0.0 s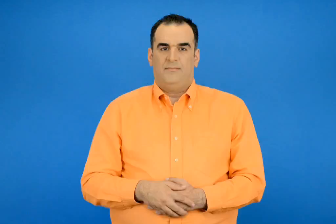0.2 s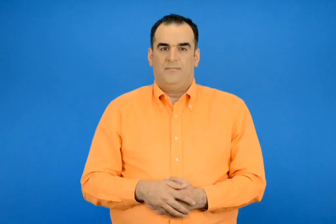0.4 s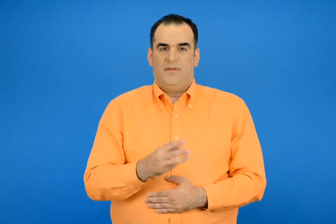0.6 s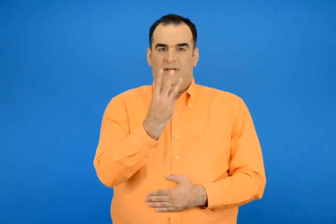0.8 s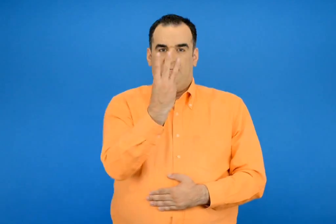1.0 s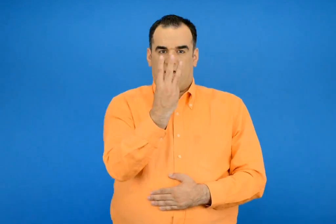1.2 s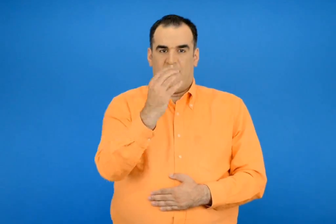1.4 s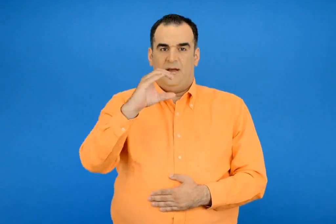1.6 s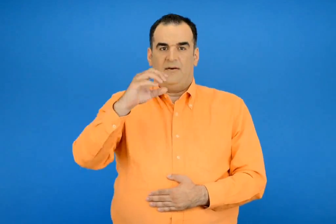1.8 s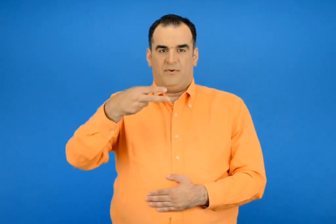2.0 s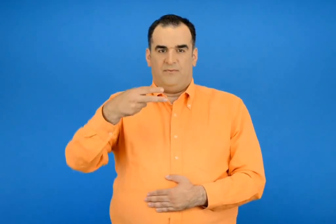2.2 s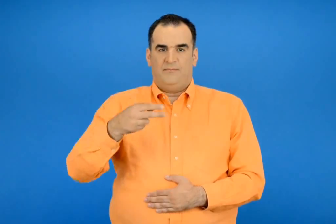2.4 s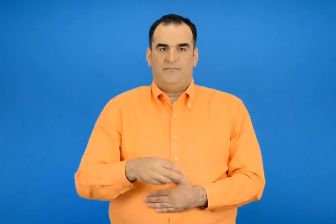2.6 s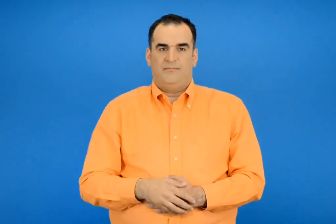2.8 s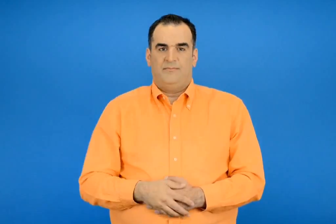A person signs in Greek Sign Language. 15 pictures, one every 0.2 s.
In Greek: 300
